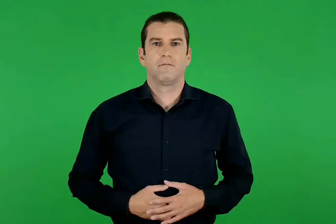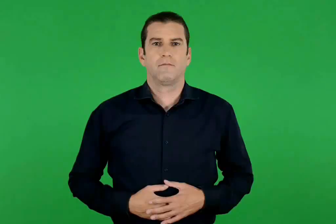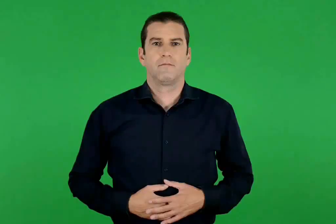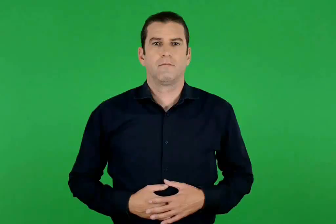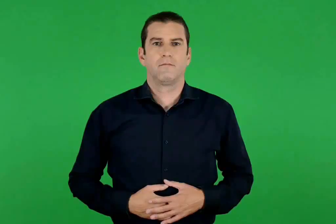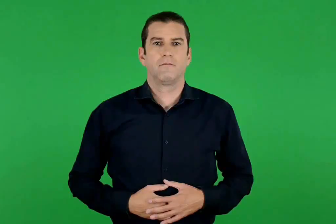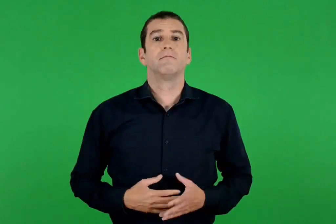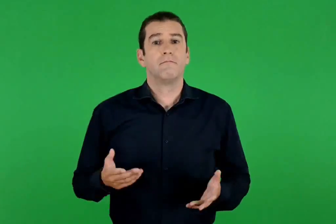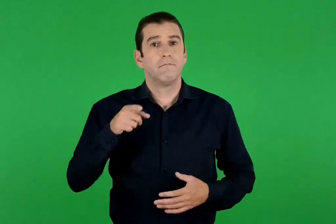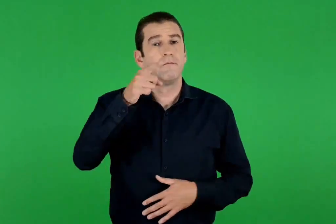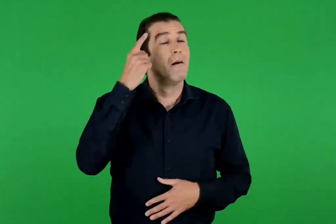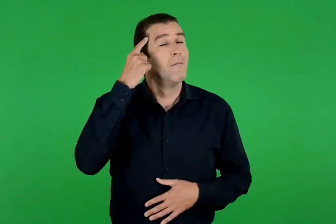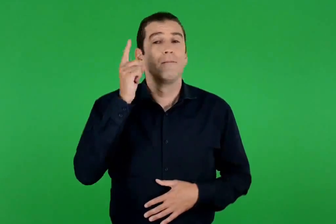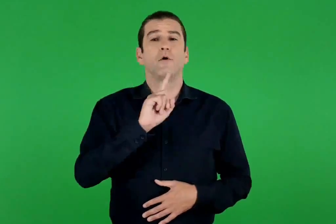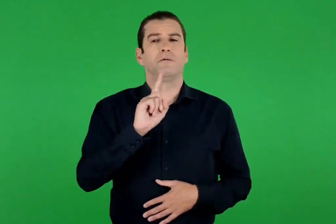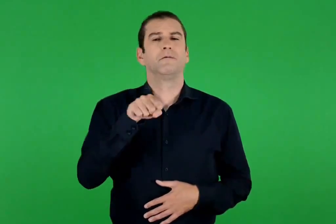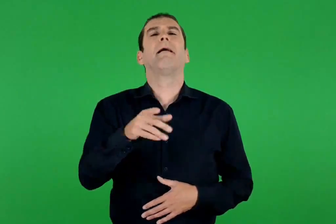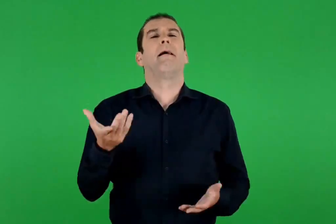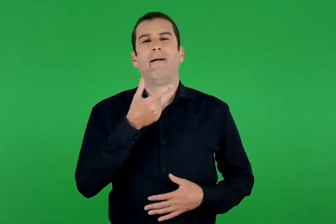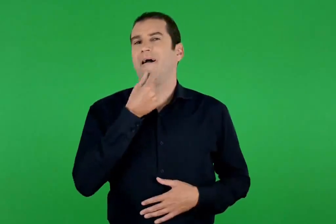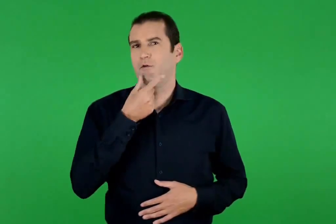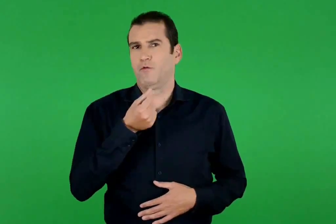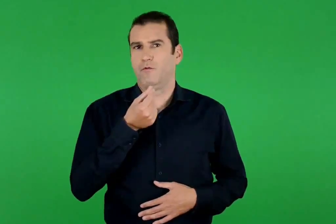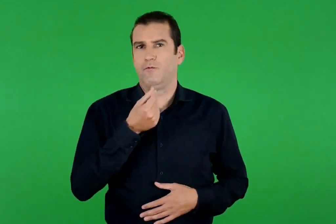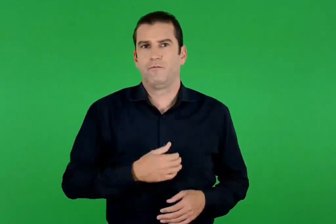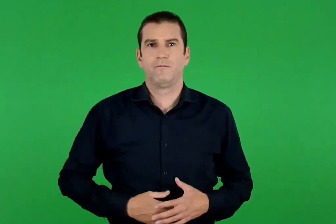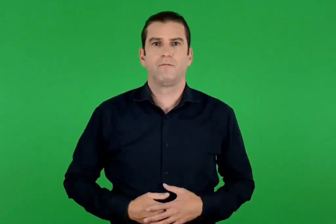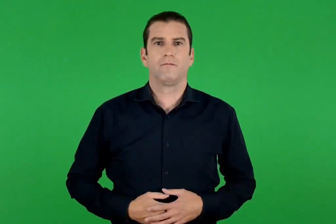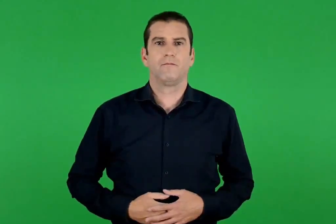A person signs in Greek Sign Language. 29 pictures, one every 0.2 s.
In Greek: και μη νομίσεις ότι είναι κάτι εύκολο
